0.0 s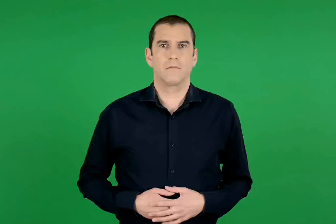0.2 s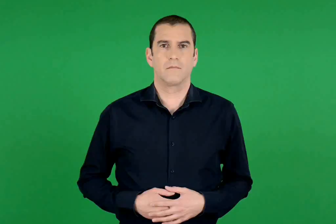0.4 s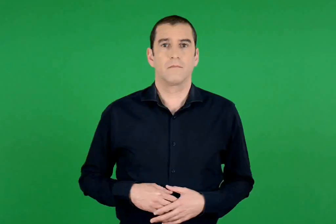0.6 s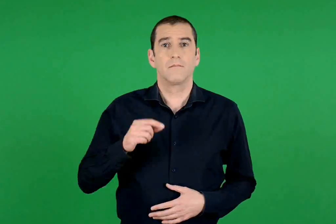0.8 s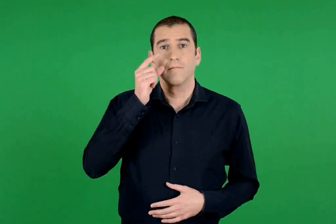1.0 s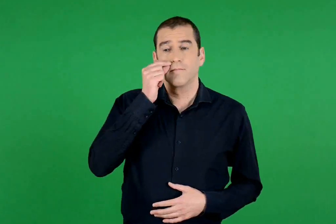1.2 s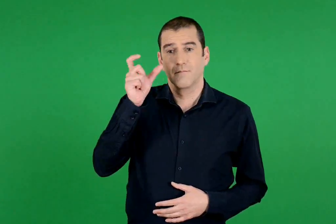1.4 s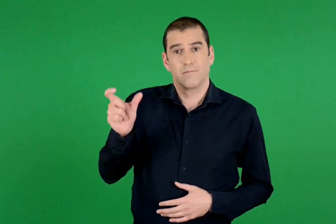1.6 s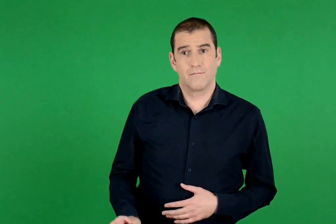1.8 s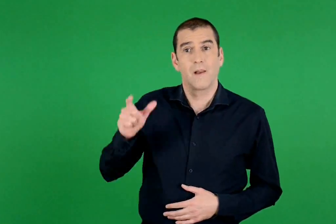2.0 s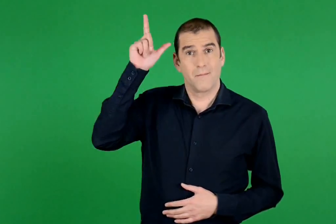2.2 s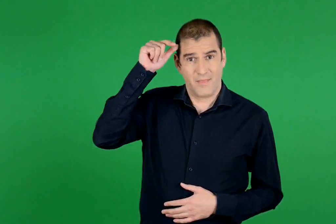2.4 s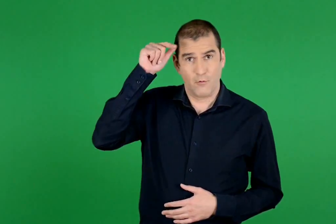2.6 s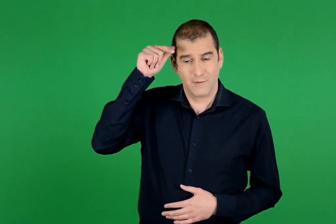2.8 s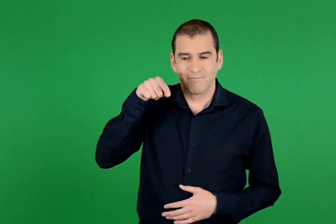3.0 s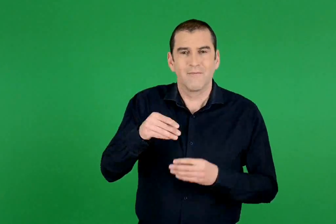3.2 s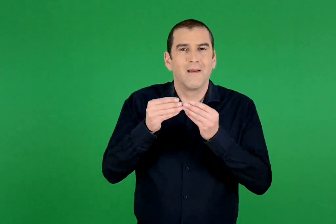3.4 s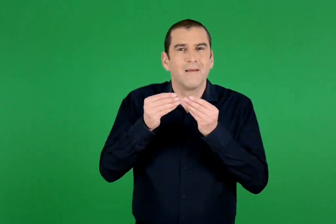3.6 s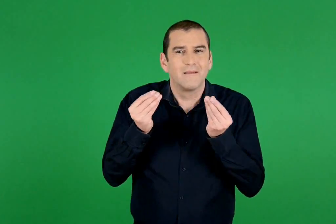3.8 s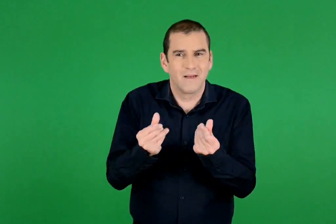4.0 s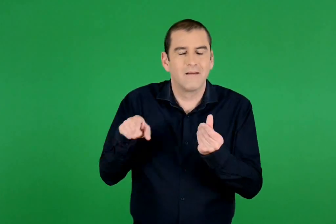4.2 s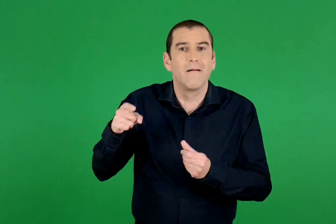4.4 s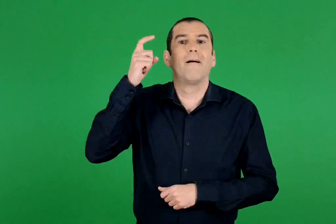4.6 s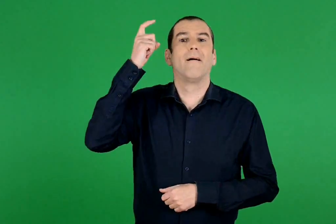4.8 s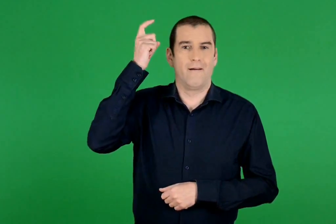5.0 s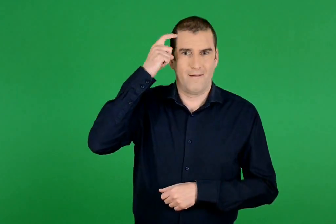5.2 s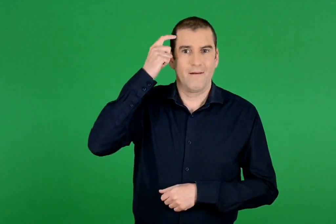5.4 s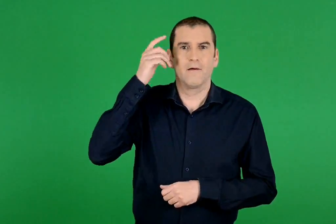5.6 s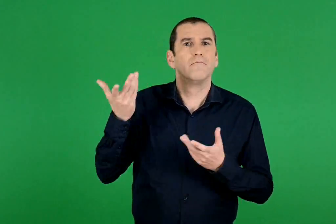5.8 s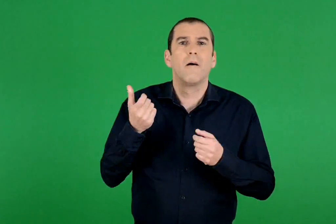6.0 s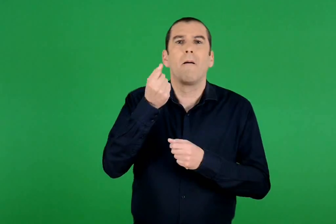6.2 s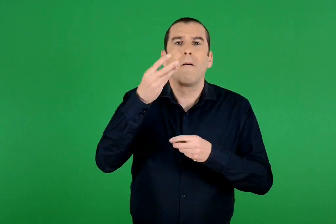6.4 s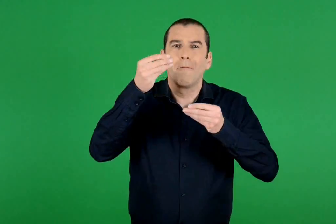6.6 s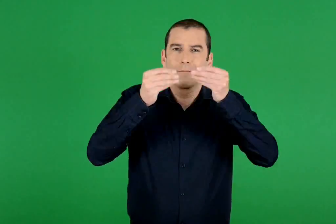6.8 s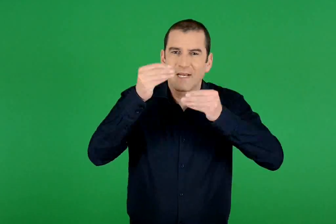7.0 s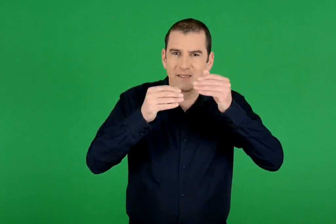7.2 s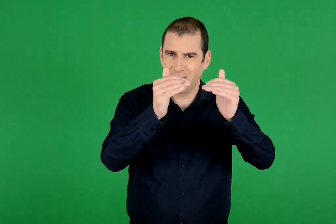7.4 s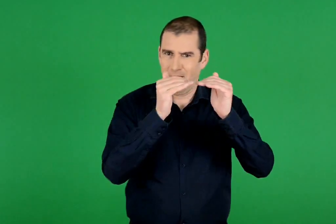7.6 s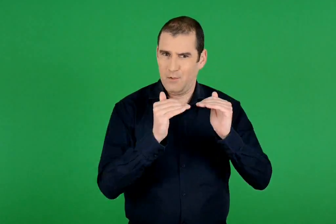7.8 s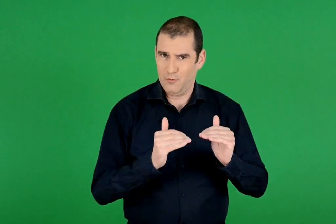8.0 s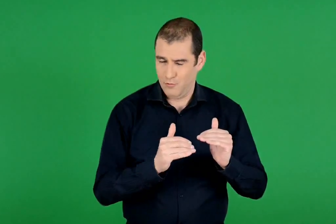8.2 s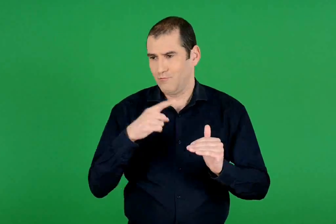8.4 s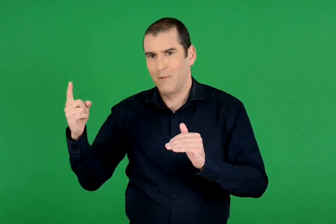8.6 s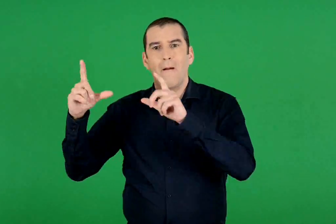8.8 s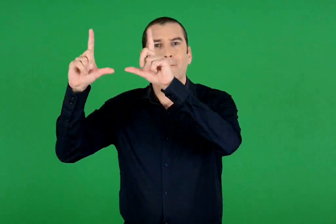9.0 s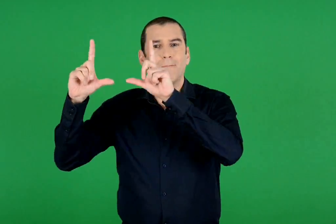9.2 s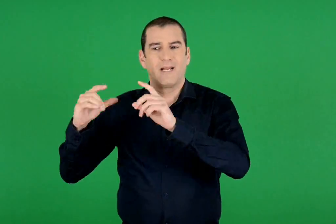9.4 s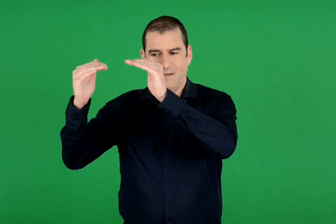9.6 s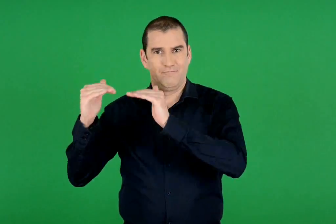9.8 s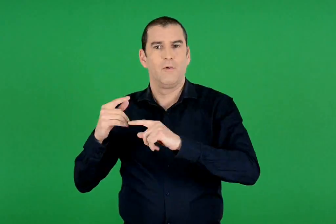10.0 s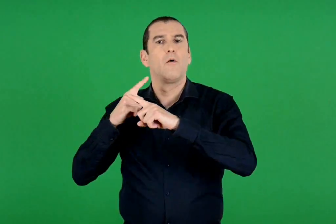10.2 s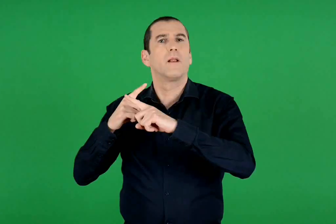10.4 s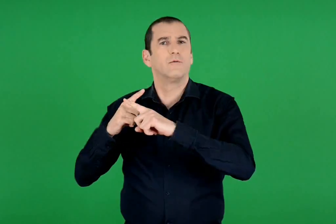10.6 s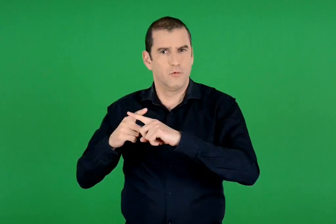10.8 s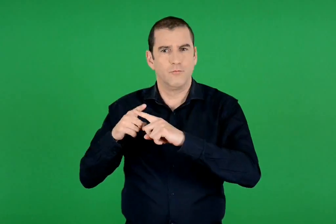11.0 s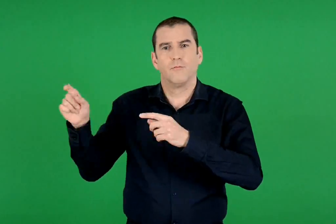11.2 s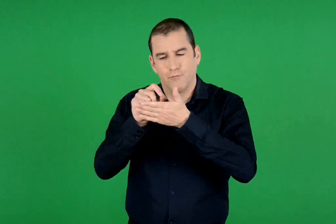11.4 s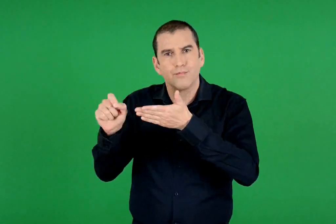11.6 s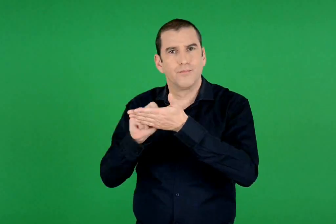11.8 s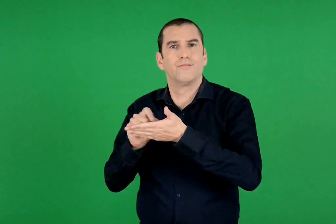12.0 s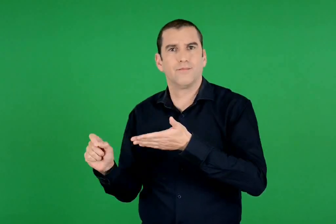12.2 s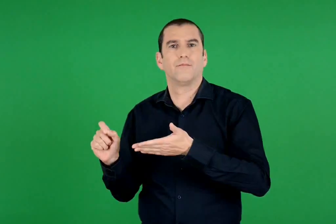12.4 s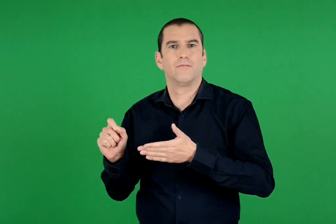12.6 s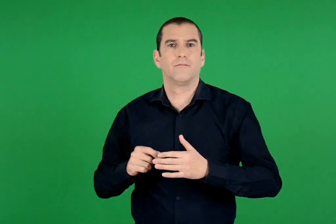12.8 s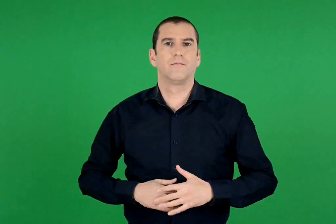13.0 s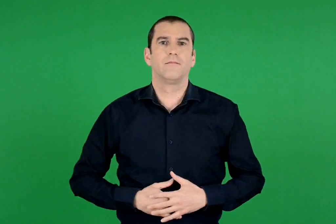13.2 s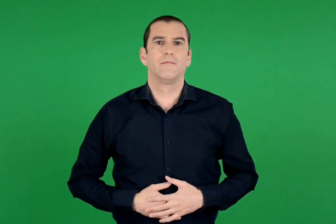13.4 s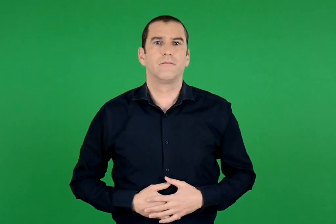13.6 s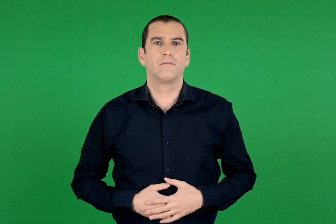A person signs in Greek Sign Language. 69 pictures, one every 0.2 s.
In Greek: ο πυθαγόρας , για να καταλάβει αυτή την τεχνική , συμπληρώνει τις παρακάτω πράξεις και τους αντίστοιχους πίνακες του πολλαπλασιασμού
